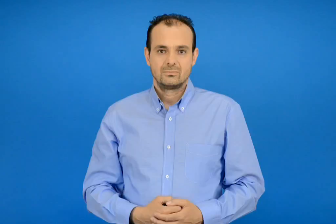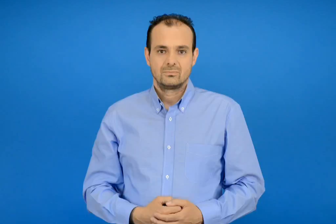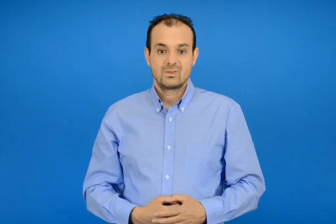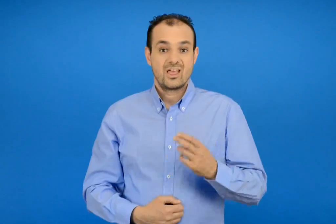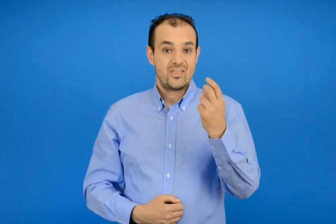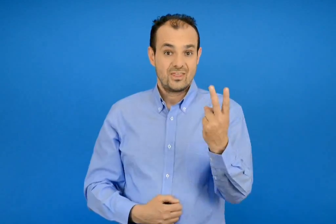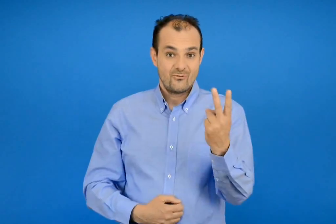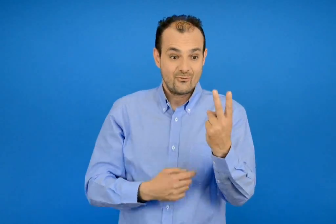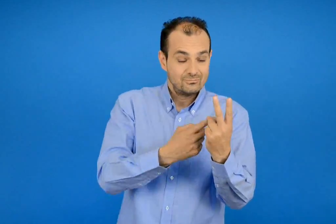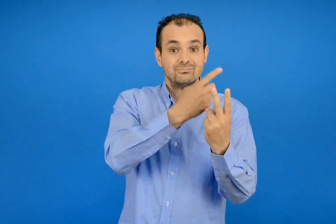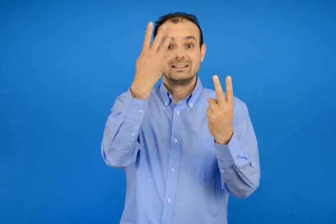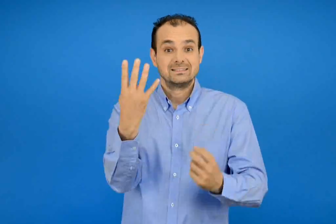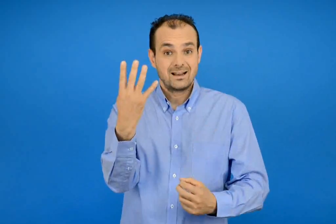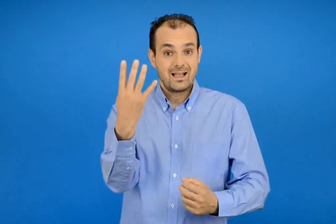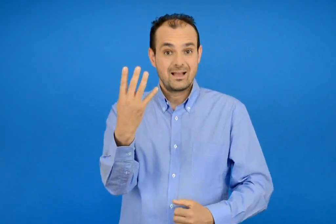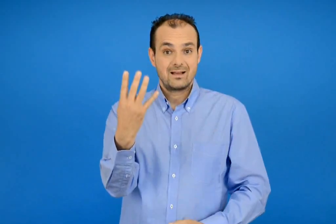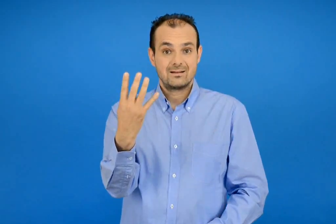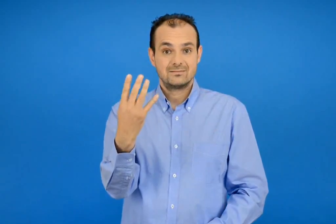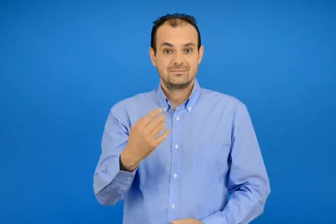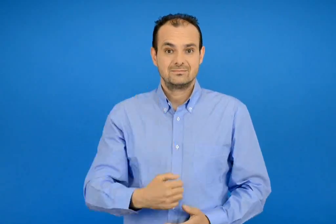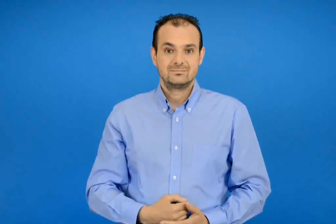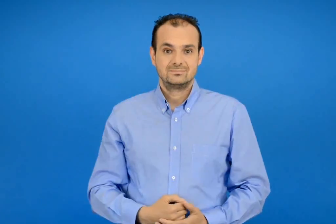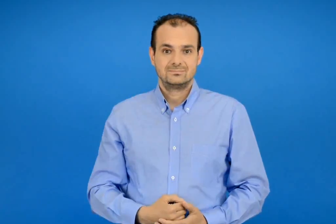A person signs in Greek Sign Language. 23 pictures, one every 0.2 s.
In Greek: του 2 είναι το 4
